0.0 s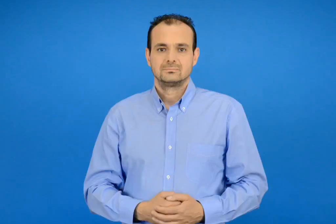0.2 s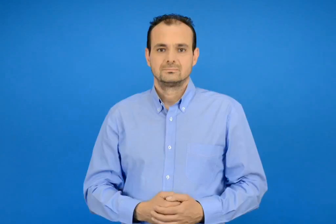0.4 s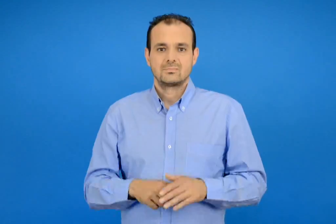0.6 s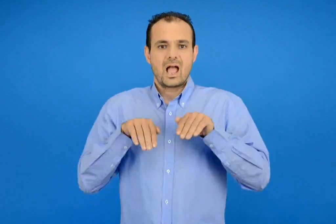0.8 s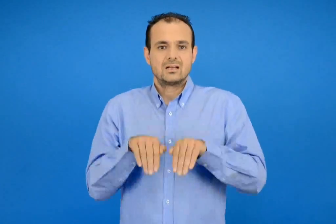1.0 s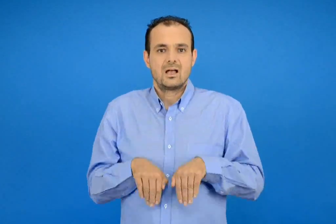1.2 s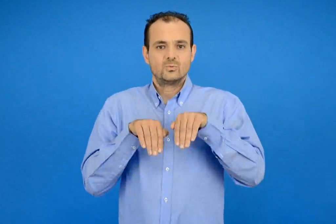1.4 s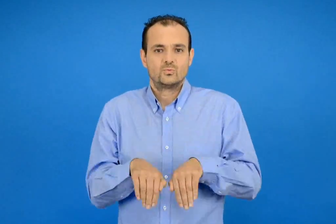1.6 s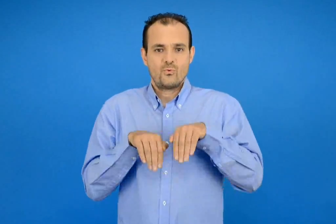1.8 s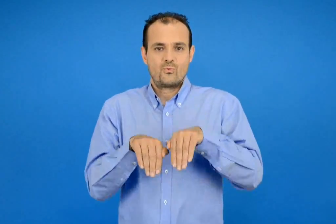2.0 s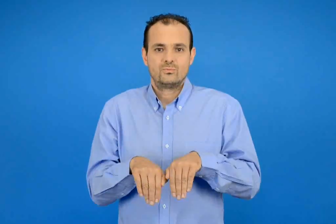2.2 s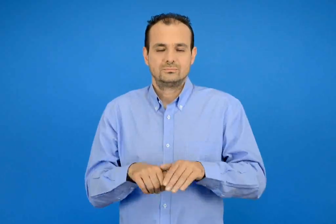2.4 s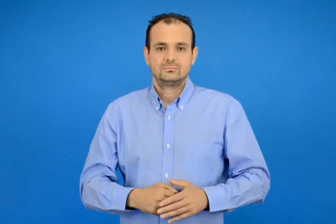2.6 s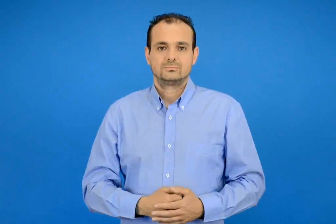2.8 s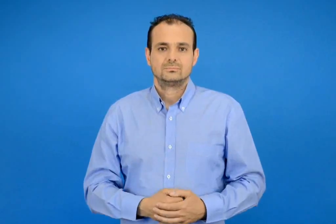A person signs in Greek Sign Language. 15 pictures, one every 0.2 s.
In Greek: τα καγκουρό
